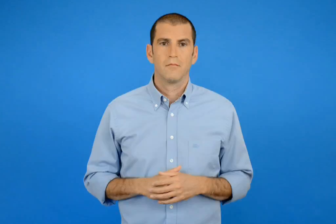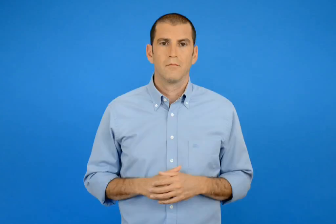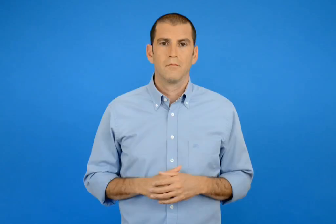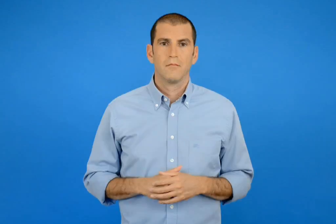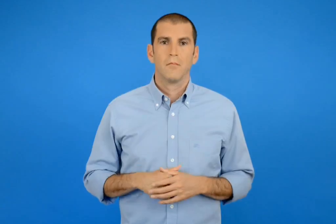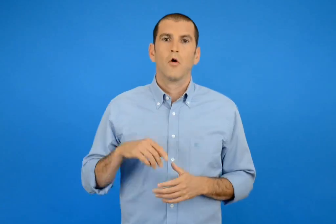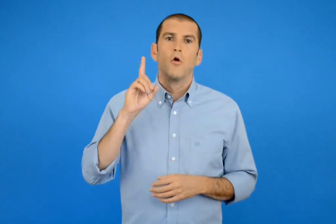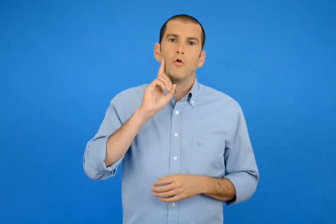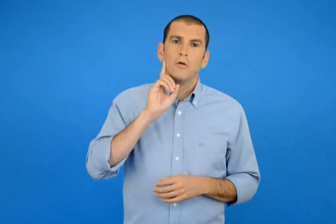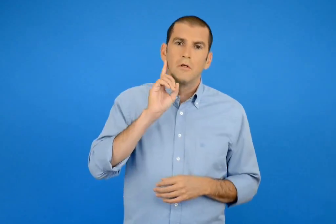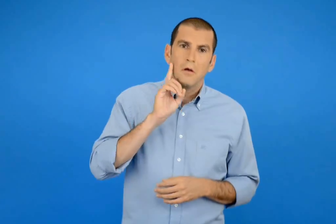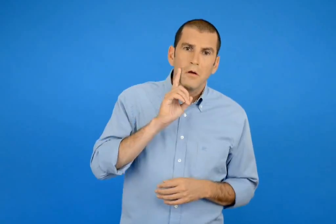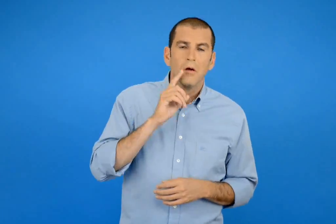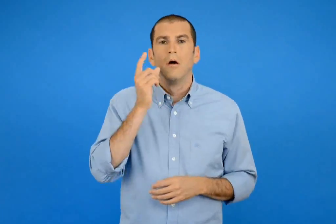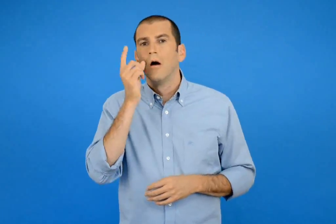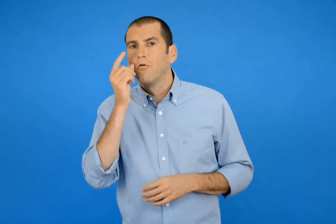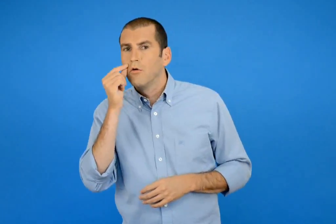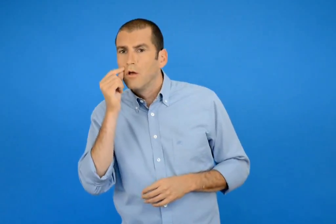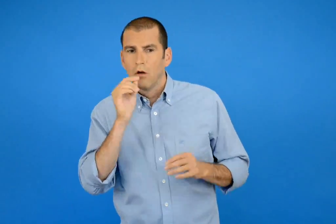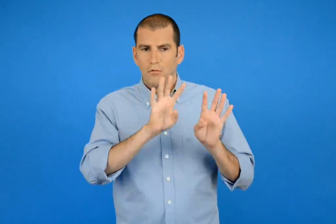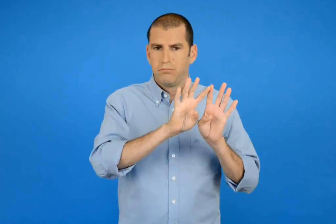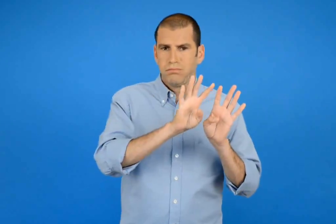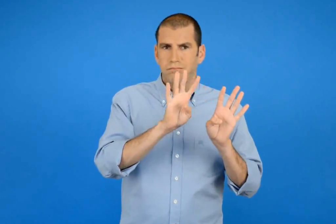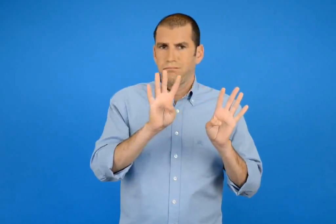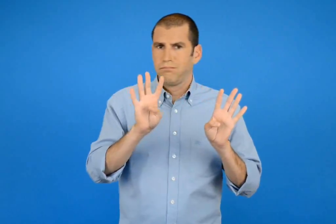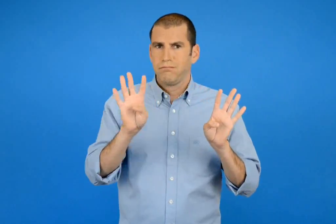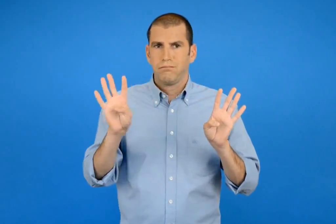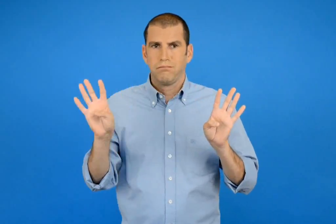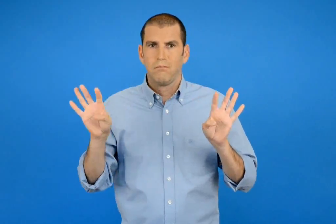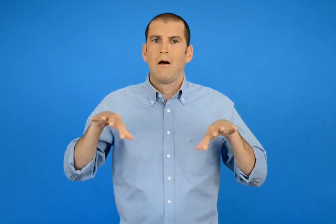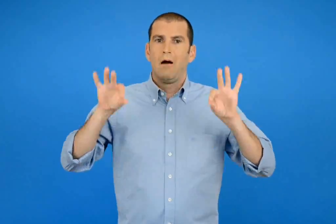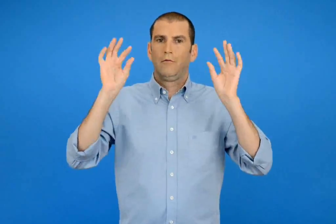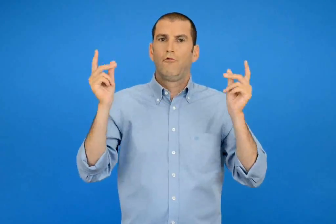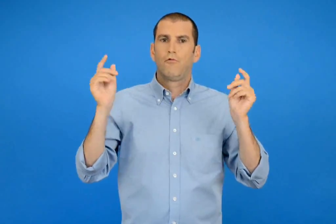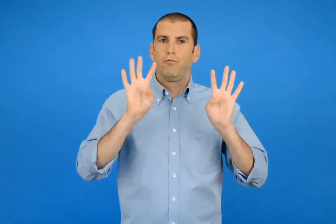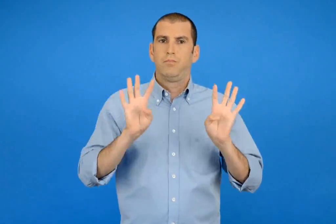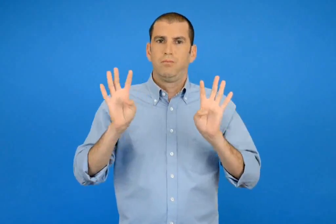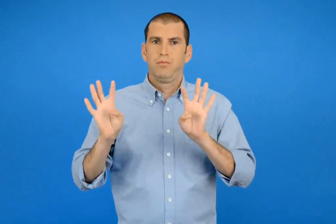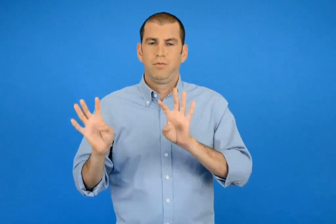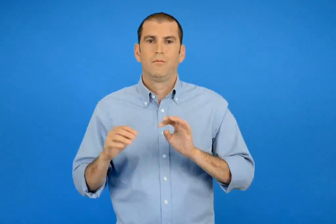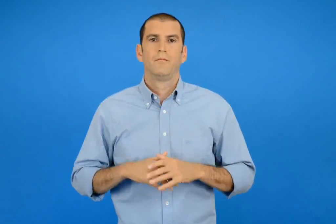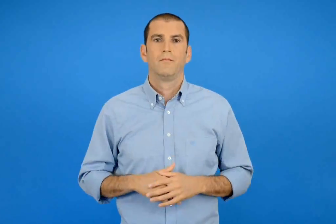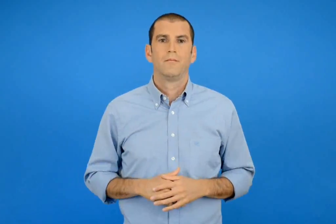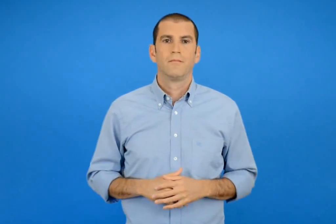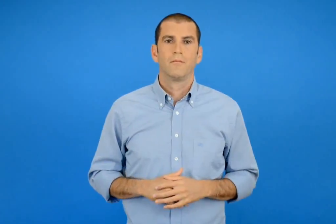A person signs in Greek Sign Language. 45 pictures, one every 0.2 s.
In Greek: κορίτσια αγόρια στη σειρά και στήνανε χορό
